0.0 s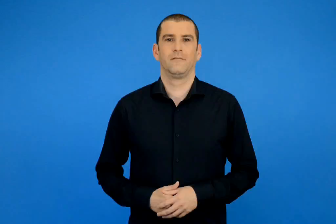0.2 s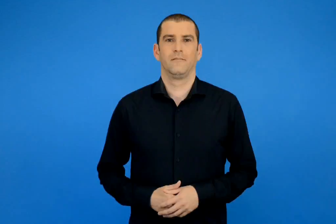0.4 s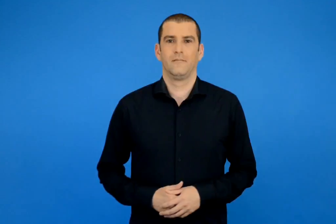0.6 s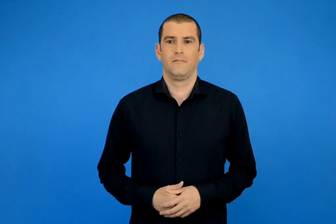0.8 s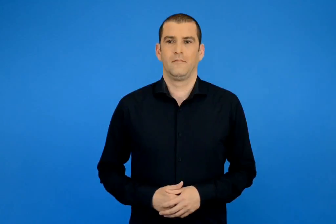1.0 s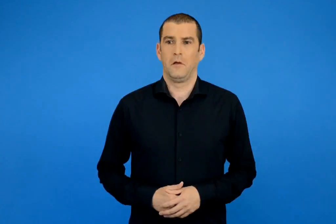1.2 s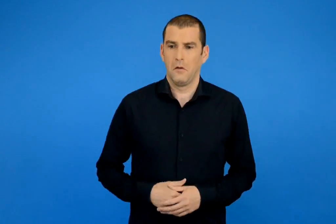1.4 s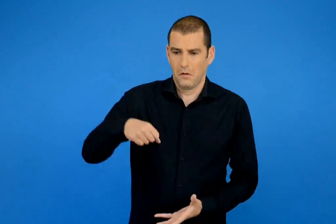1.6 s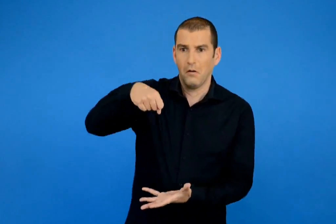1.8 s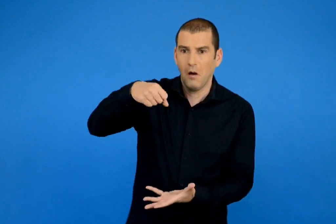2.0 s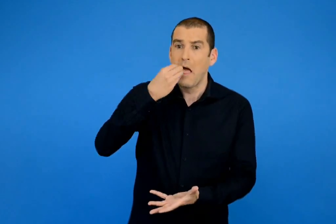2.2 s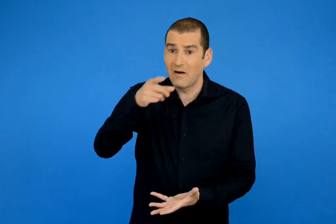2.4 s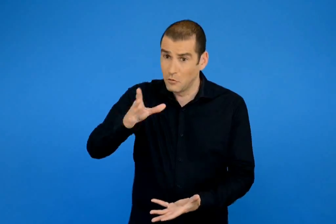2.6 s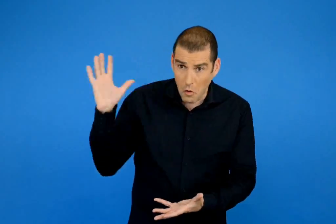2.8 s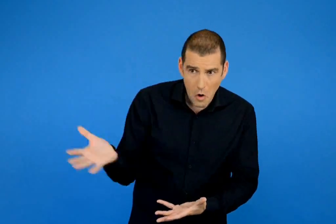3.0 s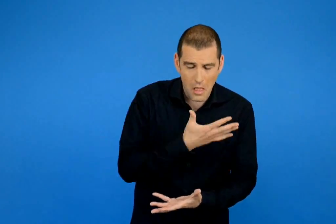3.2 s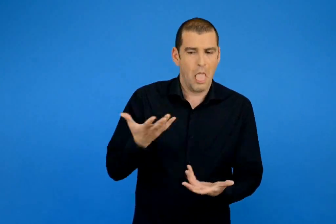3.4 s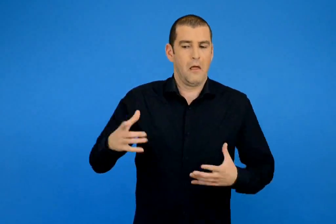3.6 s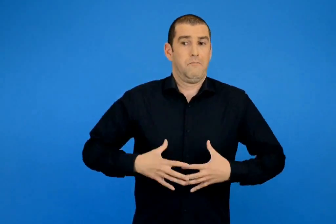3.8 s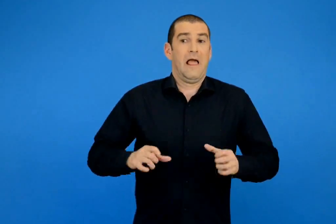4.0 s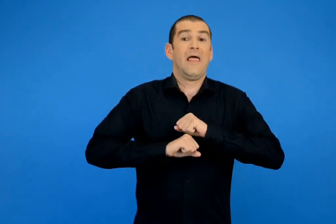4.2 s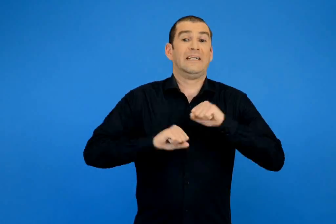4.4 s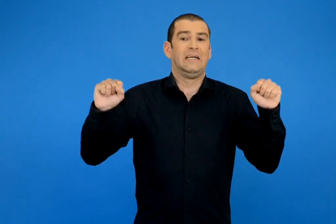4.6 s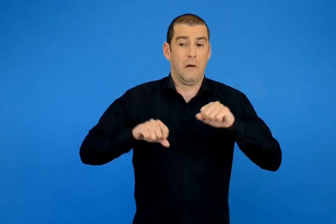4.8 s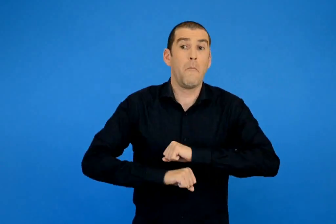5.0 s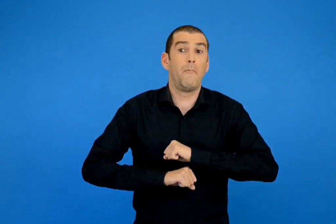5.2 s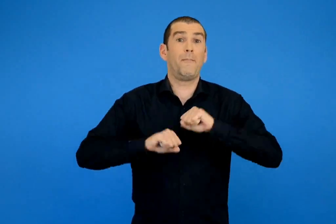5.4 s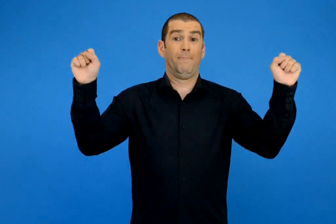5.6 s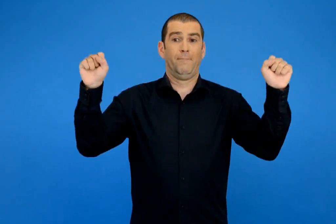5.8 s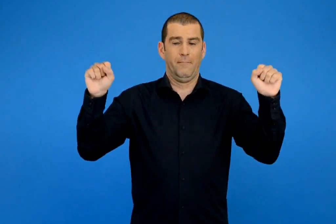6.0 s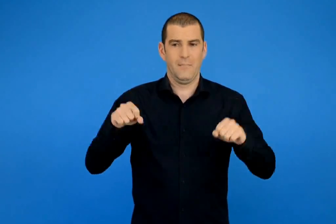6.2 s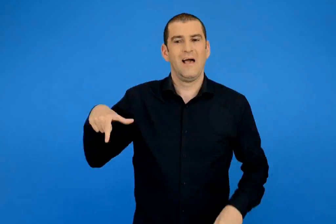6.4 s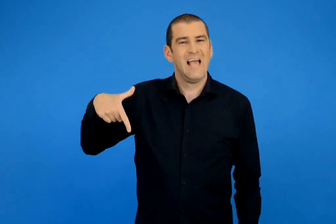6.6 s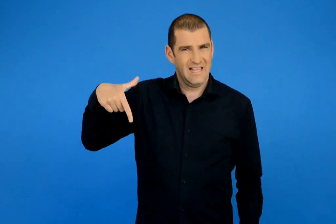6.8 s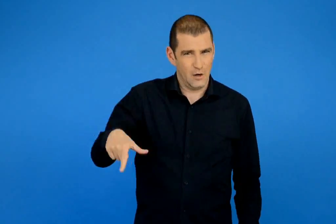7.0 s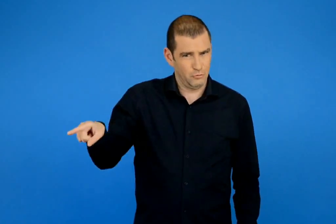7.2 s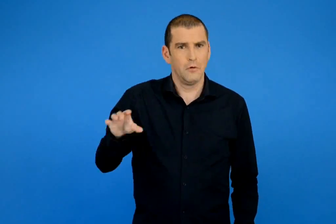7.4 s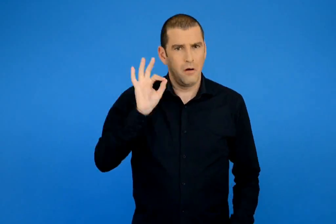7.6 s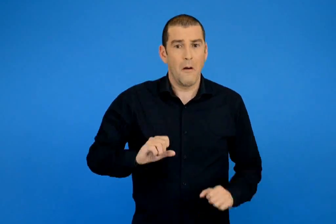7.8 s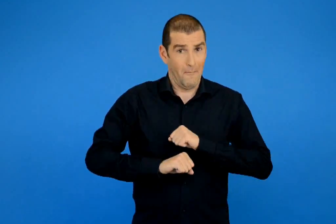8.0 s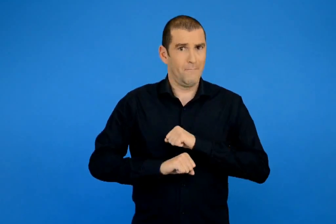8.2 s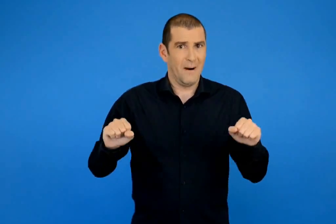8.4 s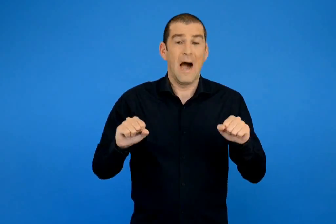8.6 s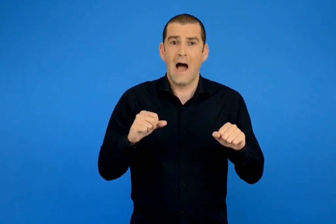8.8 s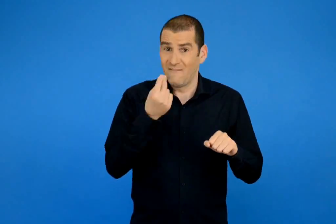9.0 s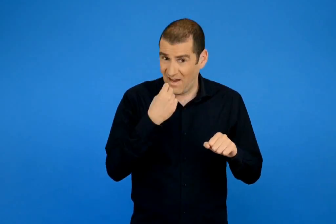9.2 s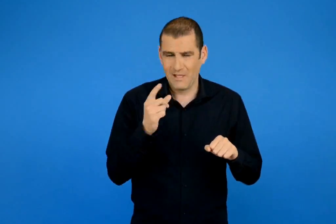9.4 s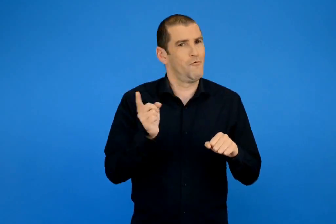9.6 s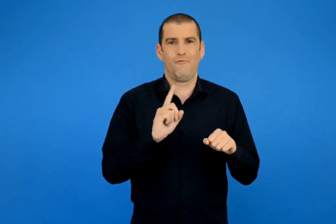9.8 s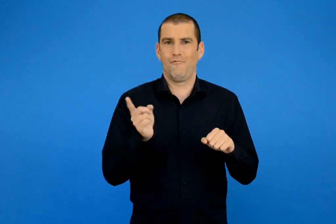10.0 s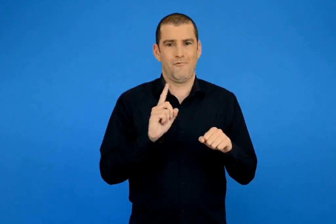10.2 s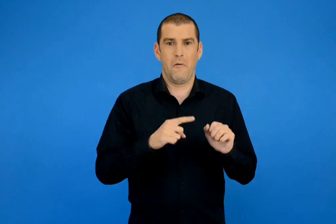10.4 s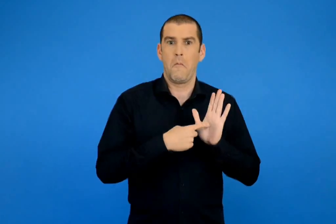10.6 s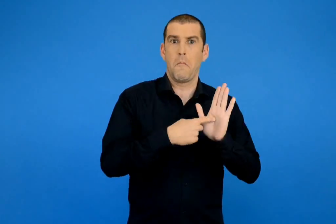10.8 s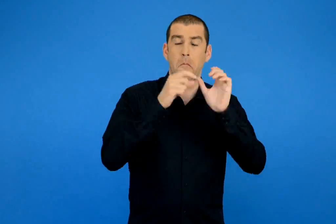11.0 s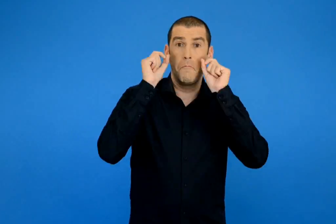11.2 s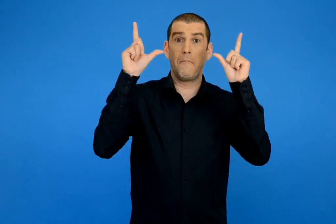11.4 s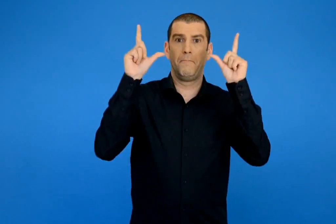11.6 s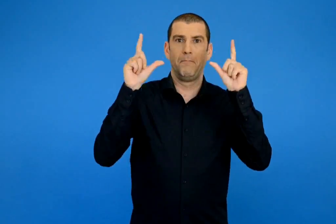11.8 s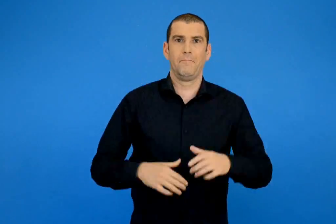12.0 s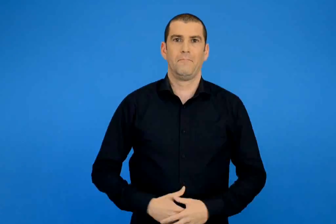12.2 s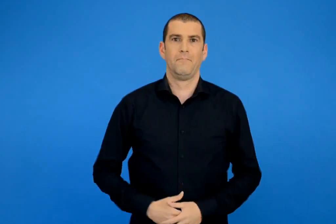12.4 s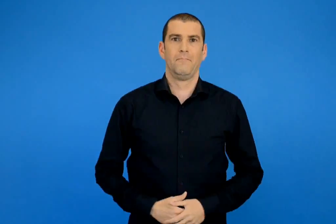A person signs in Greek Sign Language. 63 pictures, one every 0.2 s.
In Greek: θα τα φας όλα εσύ ; θα σκάσεις θα κάνεις μπαμ ο γιαννους έκανε πράγματι μπαμ άλλα όχι από το πολύ φαΐ
